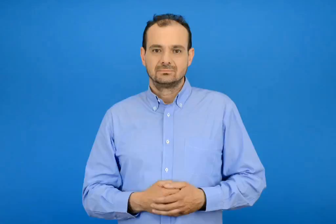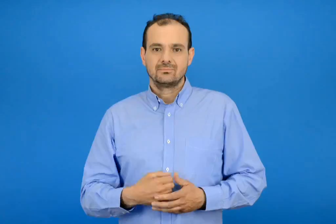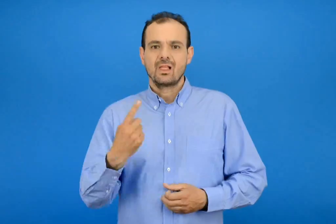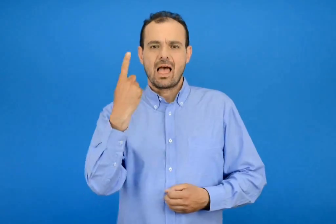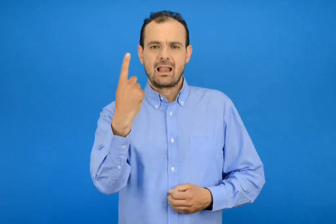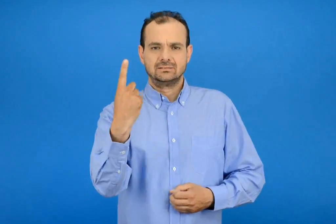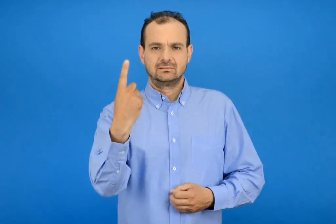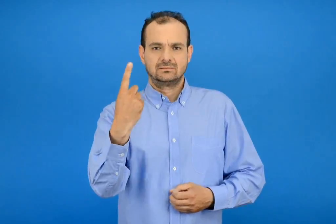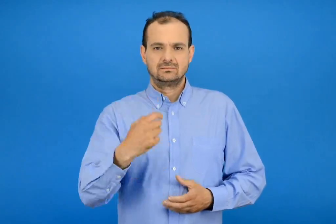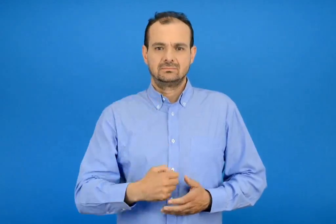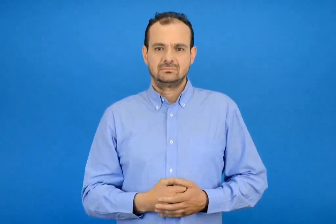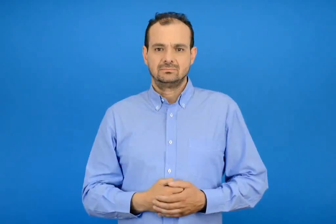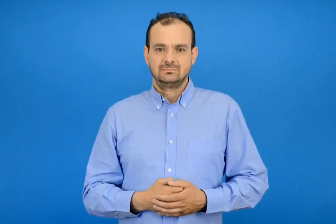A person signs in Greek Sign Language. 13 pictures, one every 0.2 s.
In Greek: ένας
